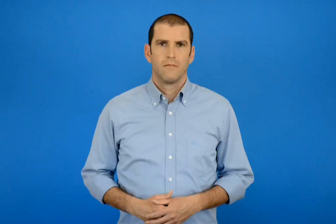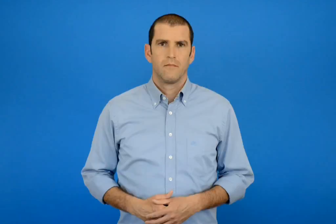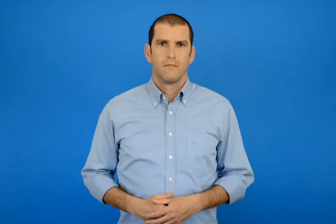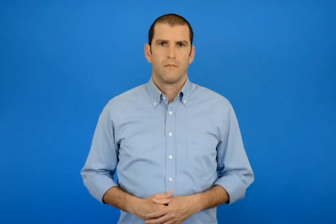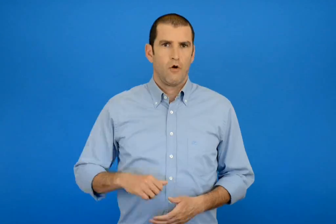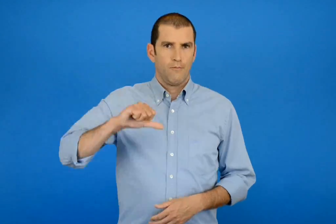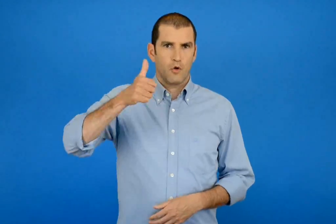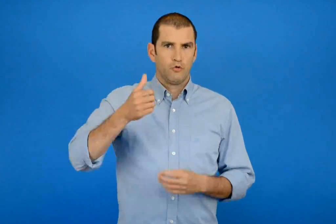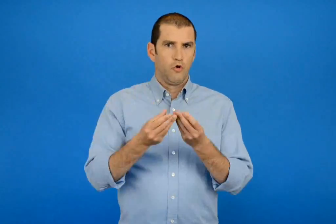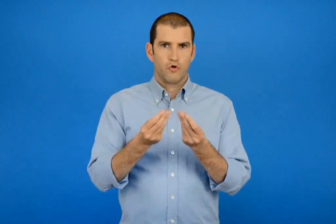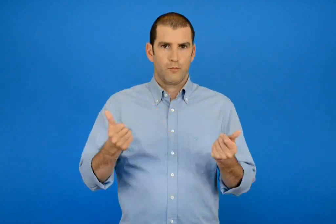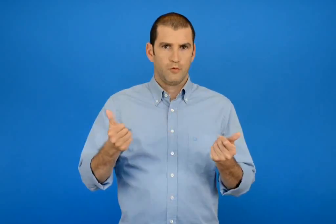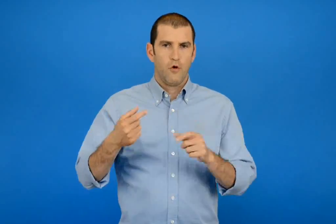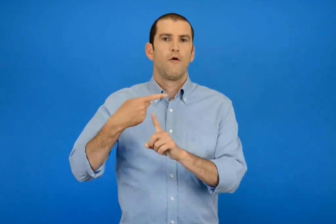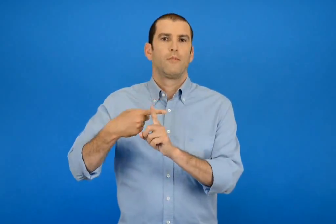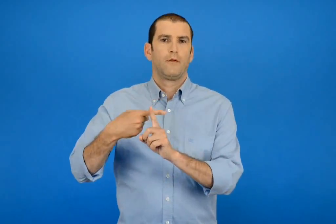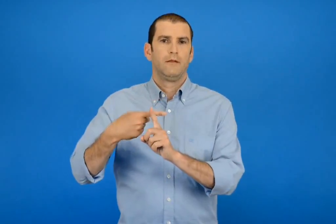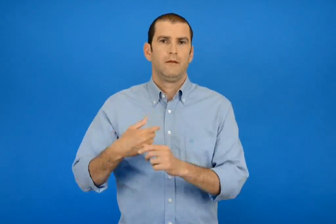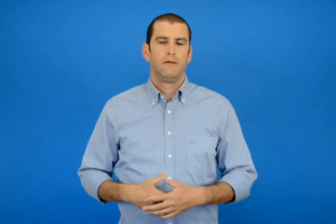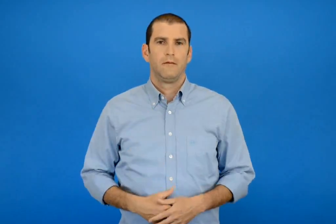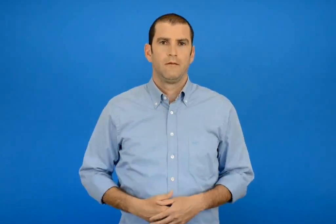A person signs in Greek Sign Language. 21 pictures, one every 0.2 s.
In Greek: 1ος τρόπος πρόσθεση
